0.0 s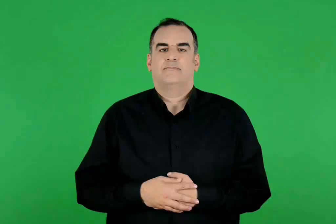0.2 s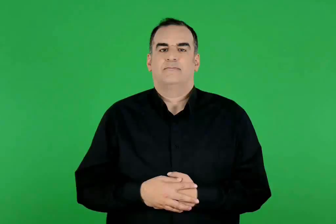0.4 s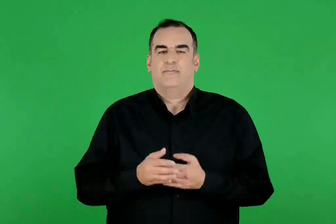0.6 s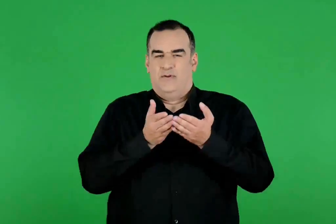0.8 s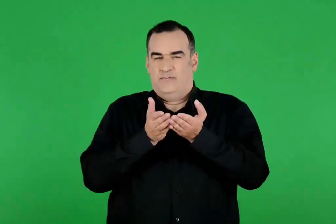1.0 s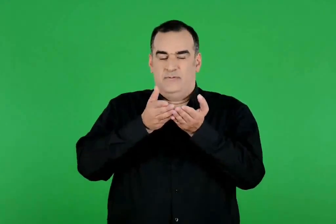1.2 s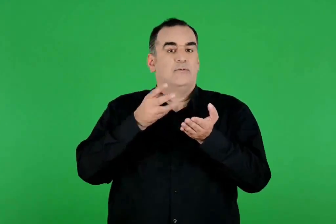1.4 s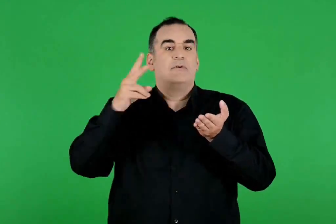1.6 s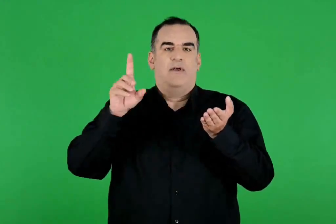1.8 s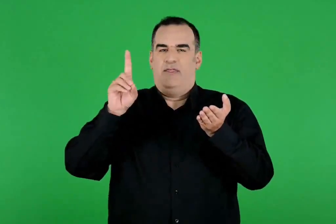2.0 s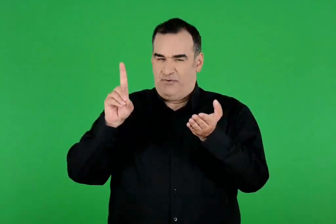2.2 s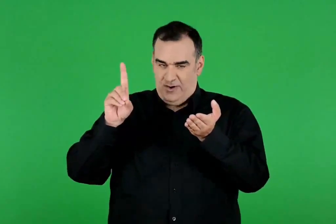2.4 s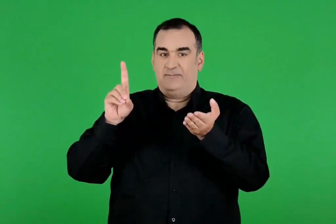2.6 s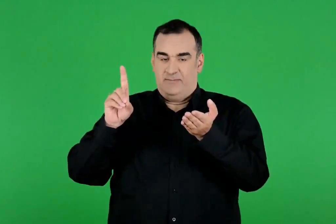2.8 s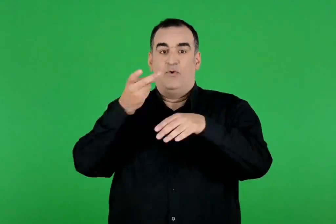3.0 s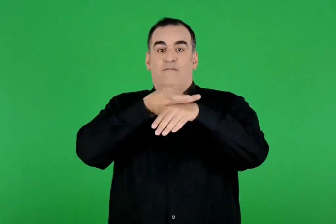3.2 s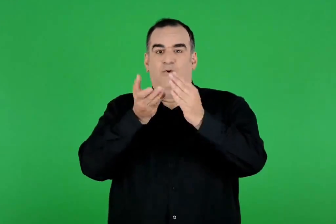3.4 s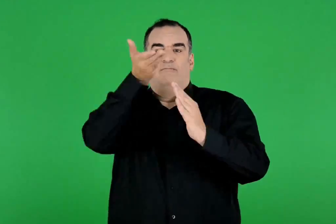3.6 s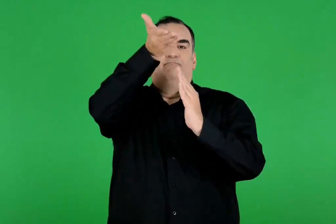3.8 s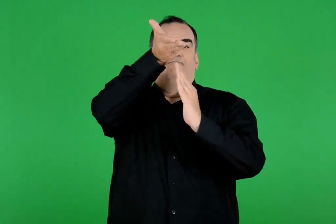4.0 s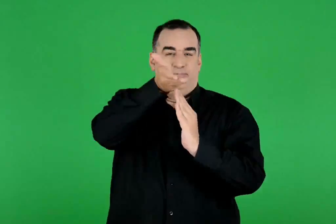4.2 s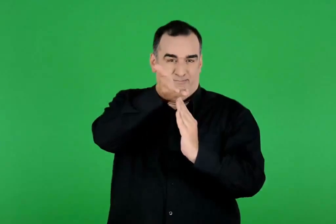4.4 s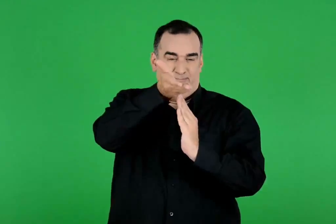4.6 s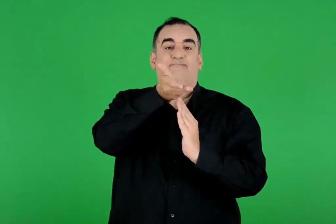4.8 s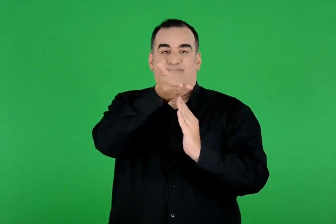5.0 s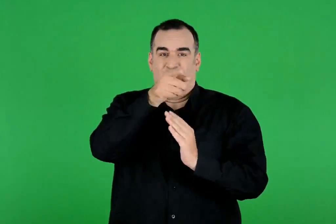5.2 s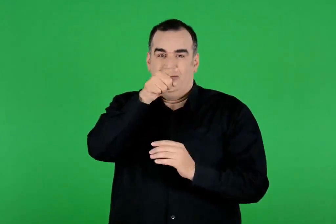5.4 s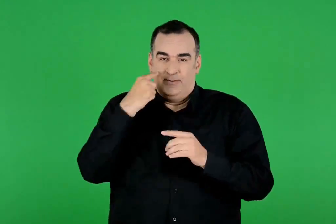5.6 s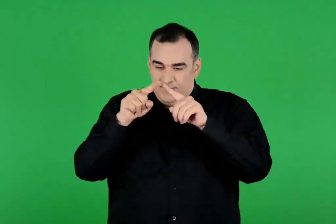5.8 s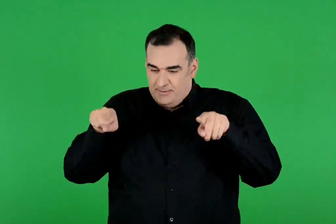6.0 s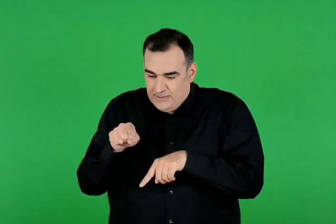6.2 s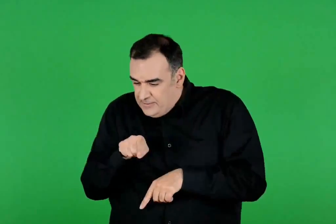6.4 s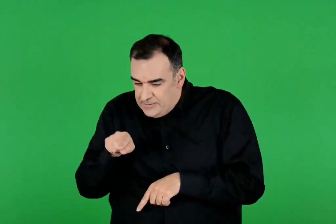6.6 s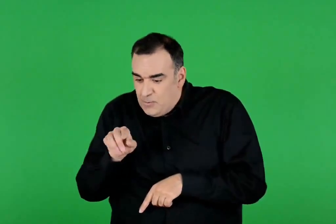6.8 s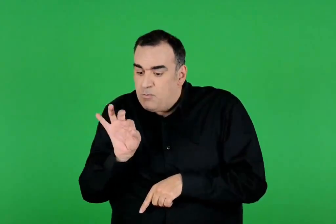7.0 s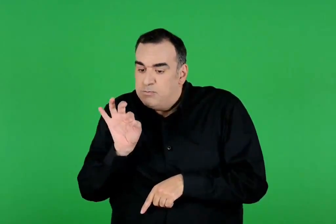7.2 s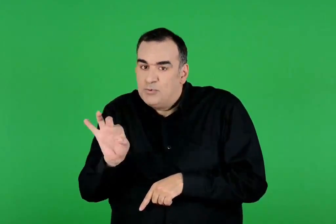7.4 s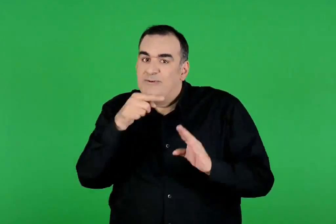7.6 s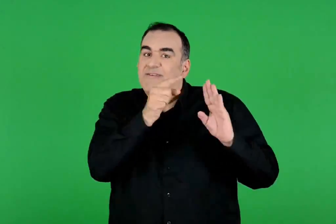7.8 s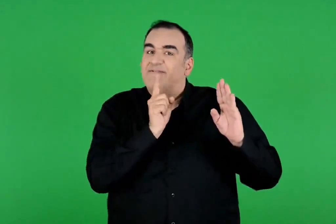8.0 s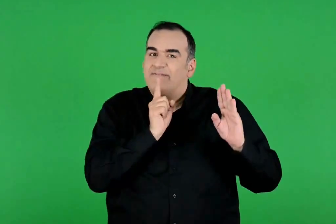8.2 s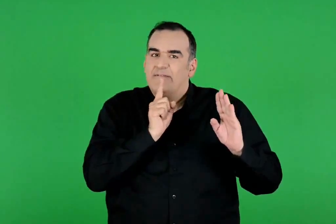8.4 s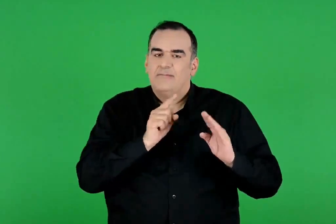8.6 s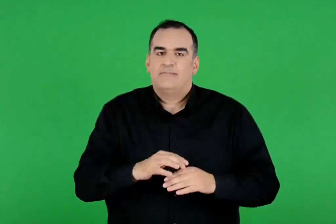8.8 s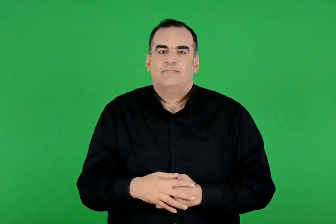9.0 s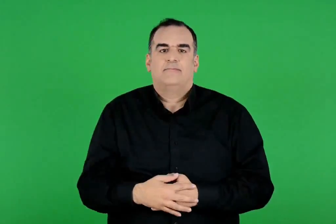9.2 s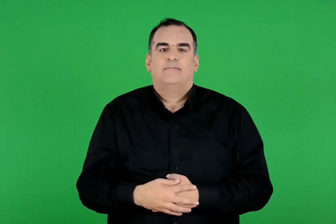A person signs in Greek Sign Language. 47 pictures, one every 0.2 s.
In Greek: δείχνω στον χάρτη το βουνό που άραξε η κιβωτός του δευκαλίωνα
